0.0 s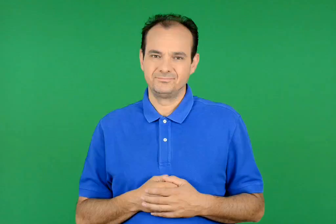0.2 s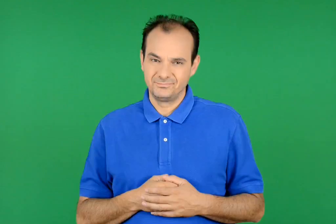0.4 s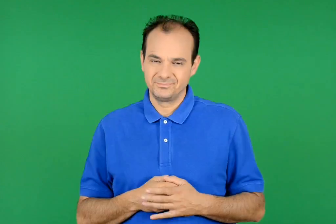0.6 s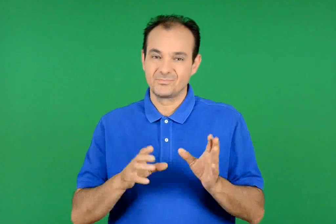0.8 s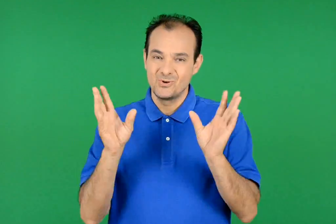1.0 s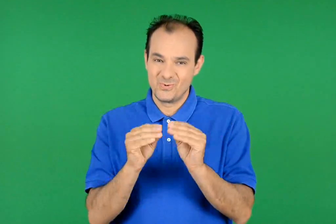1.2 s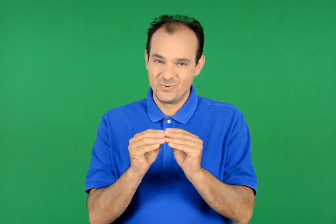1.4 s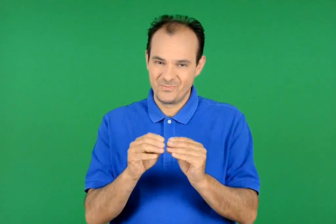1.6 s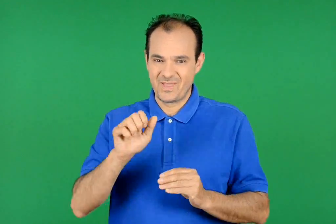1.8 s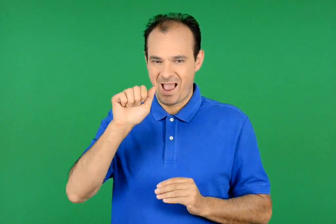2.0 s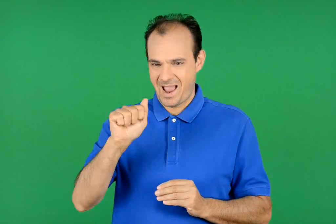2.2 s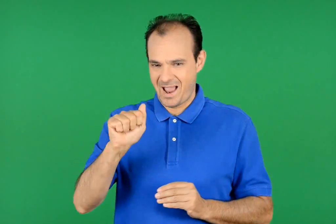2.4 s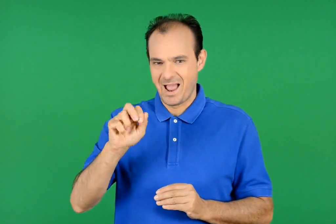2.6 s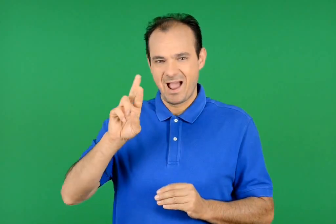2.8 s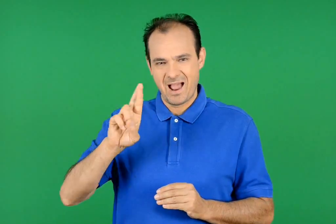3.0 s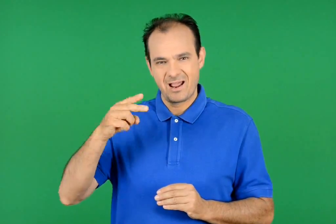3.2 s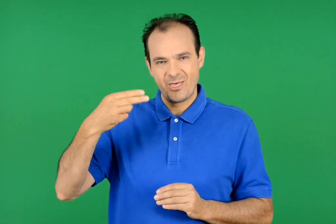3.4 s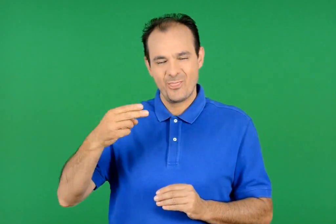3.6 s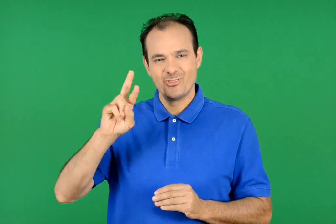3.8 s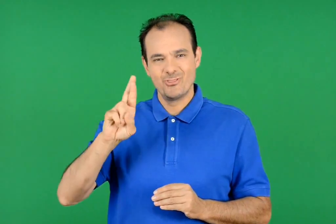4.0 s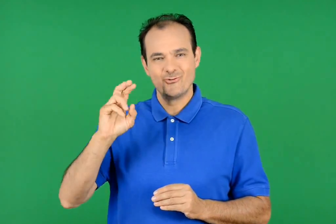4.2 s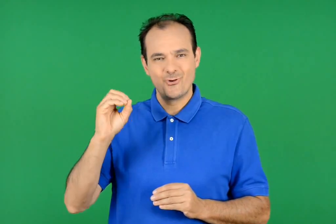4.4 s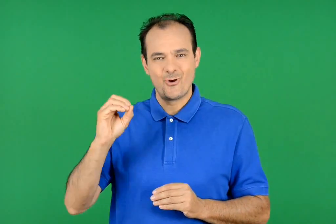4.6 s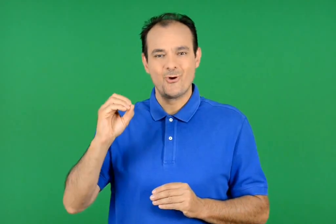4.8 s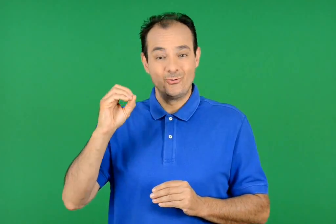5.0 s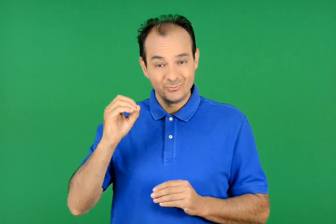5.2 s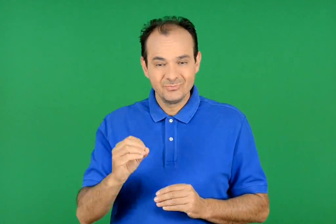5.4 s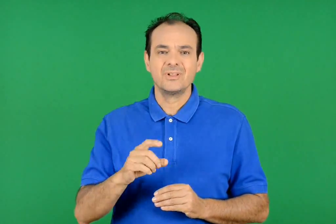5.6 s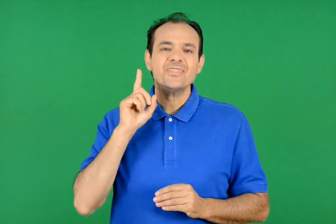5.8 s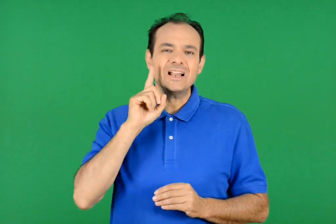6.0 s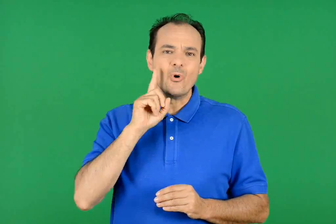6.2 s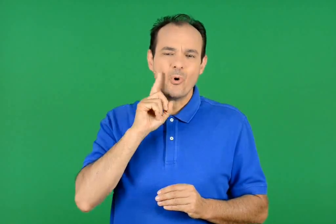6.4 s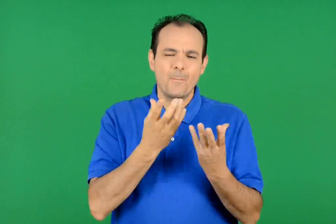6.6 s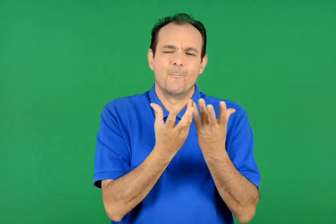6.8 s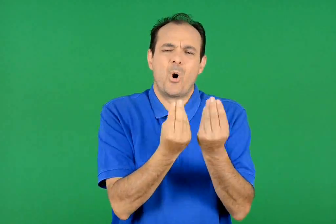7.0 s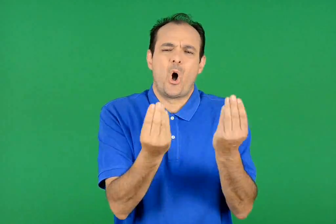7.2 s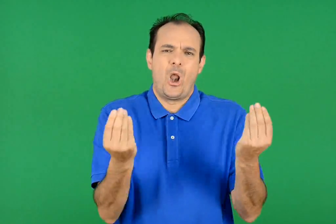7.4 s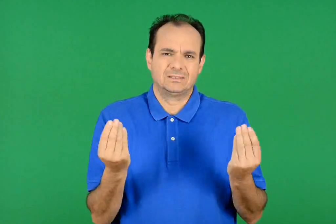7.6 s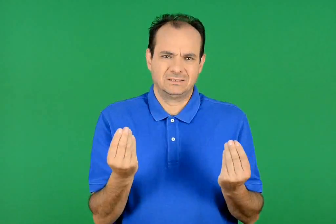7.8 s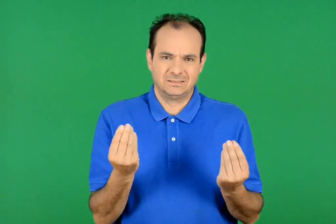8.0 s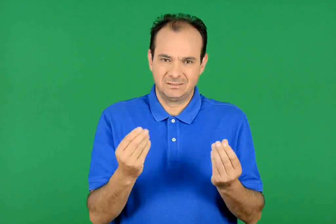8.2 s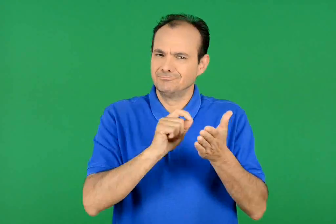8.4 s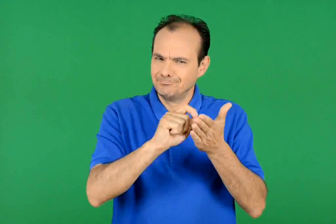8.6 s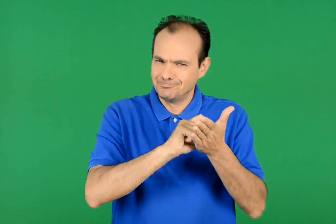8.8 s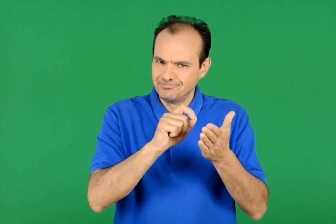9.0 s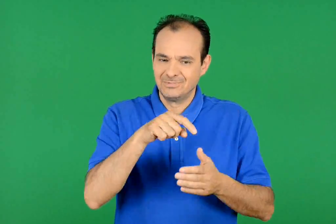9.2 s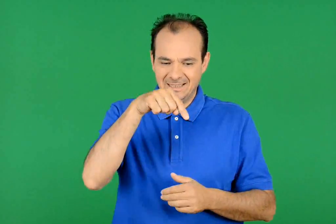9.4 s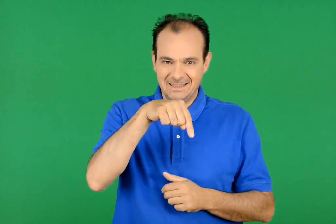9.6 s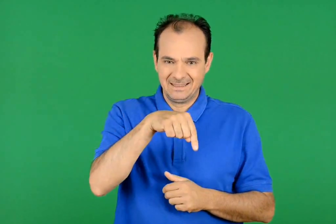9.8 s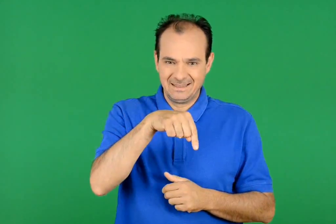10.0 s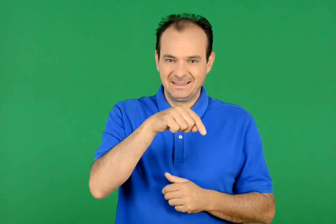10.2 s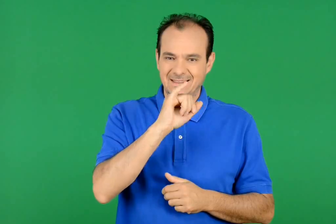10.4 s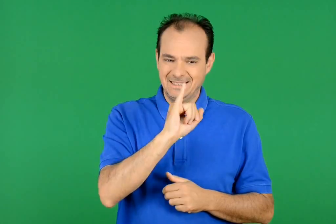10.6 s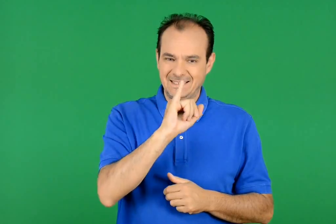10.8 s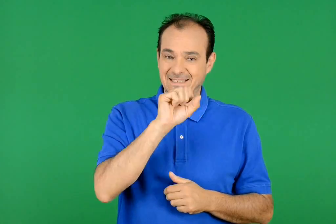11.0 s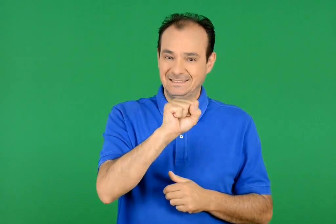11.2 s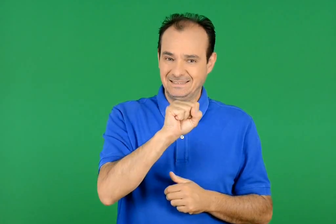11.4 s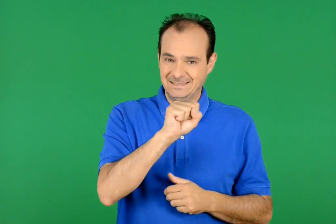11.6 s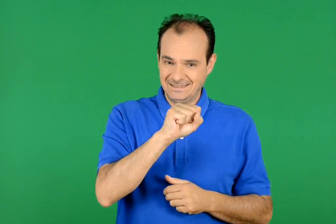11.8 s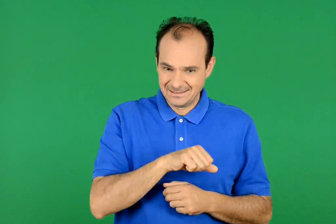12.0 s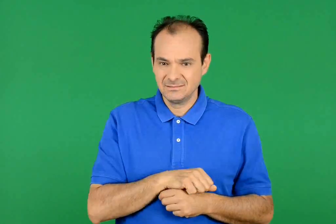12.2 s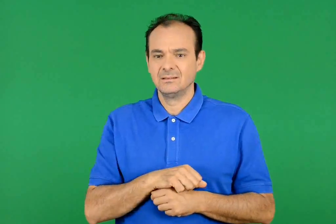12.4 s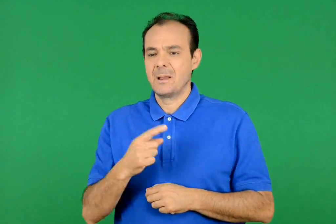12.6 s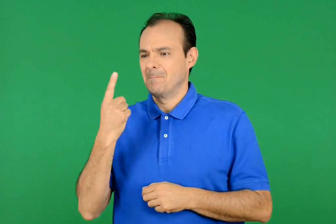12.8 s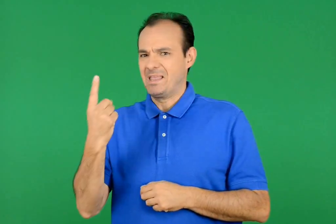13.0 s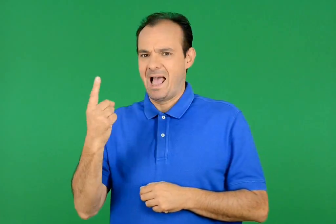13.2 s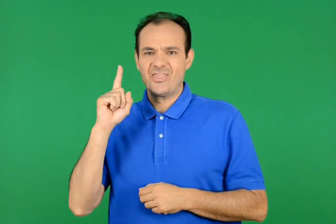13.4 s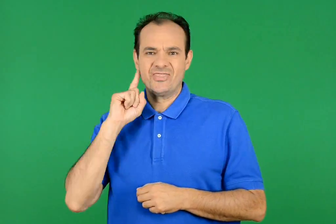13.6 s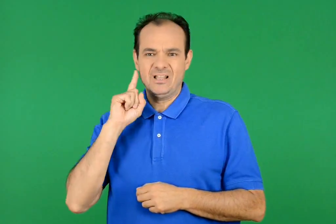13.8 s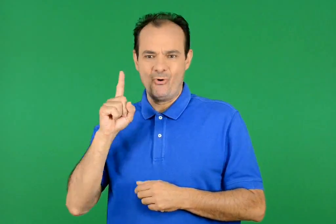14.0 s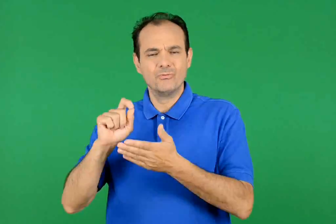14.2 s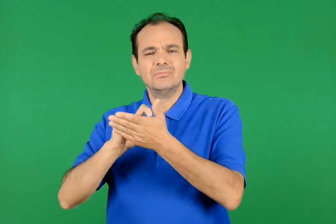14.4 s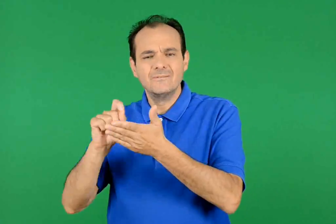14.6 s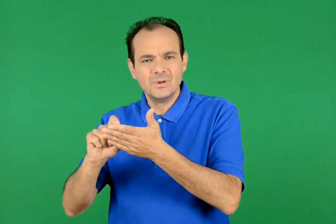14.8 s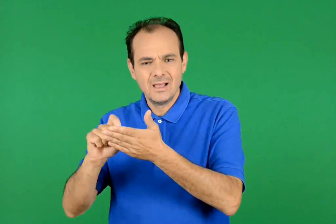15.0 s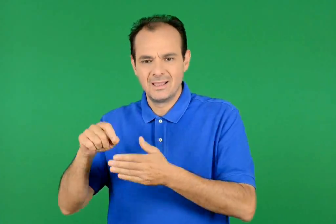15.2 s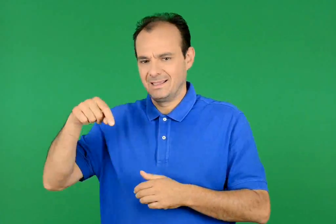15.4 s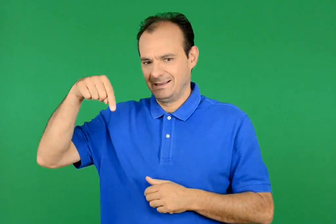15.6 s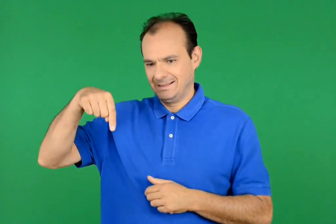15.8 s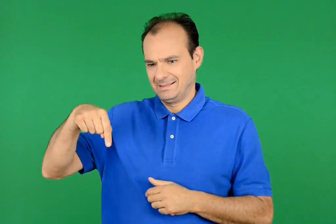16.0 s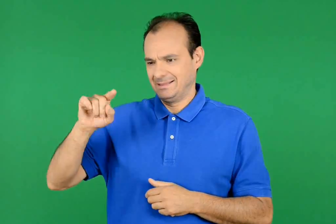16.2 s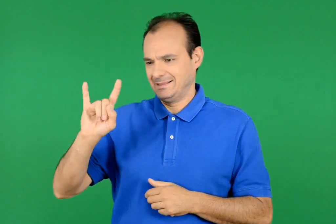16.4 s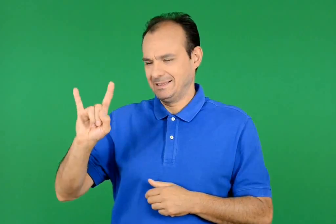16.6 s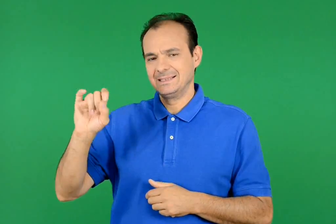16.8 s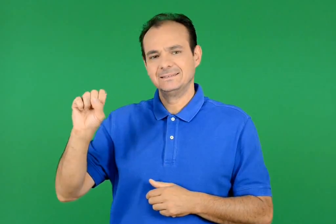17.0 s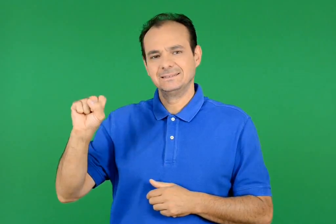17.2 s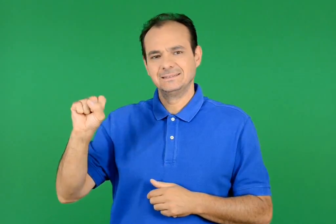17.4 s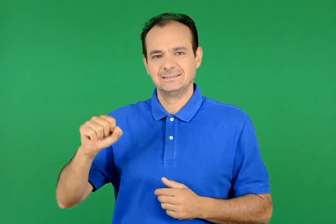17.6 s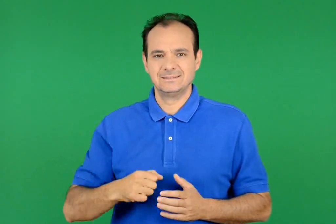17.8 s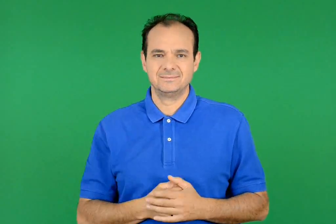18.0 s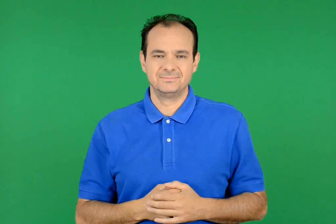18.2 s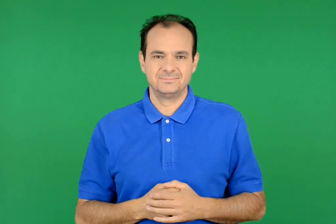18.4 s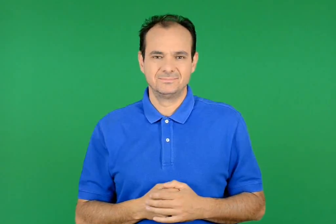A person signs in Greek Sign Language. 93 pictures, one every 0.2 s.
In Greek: όταν μιλάμε για πολλές , γράφουμε το άρθρο τις . όταν μιλάμε για μία , γράφουμε το άρθρο της
